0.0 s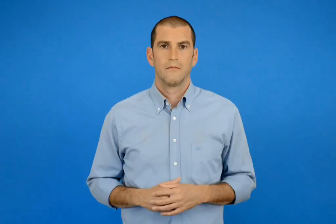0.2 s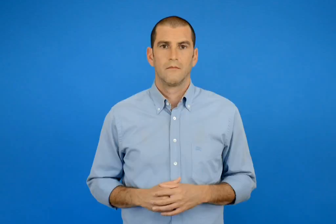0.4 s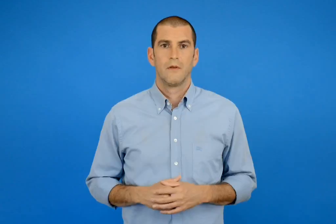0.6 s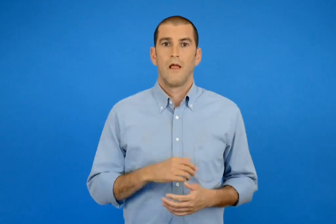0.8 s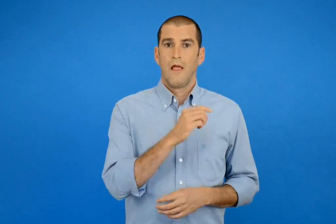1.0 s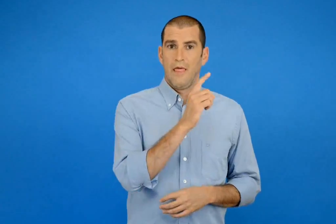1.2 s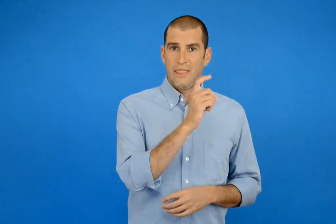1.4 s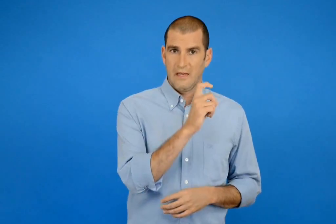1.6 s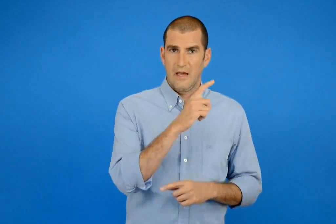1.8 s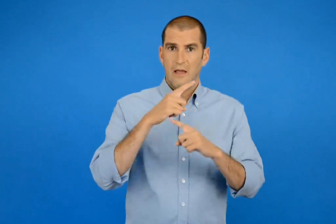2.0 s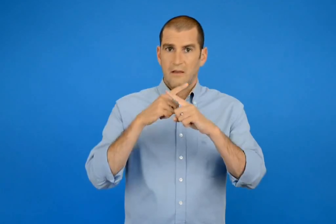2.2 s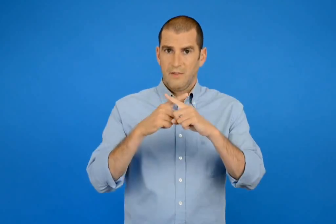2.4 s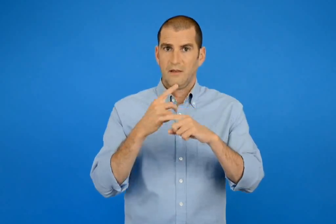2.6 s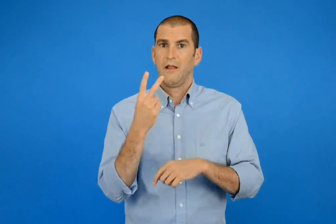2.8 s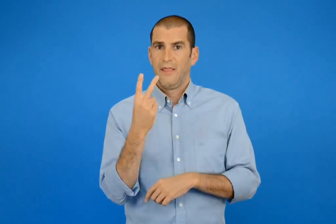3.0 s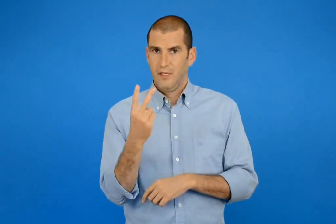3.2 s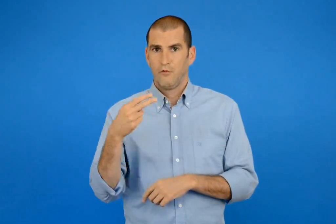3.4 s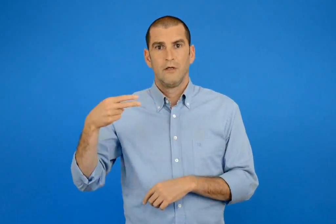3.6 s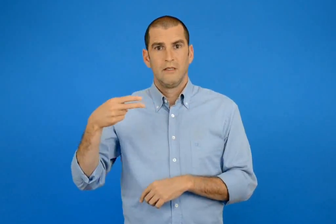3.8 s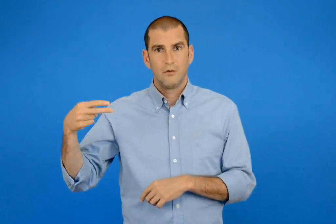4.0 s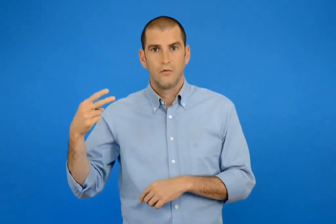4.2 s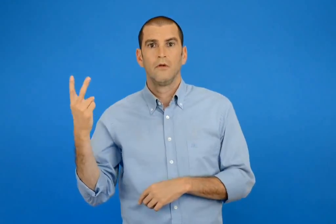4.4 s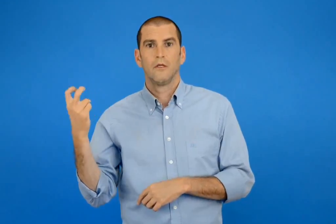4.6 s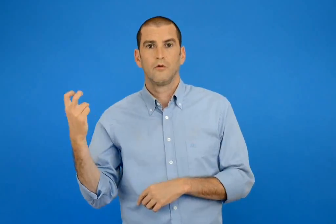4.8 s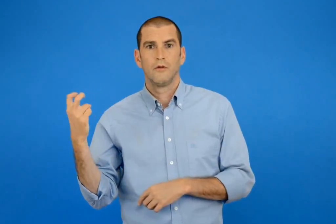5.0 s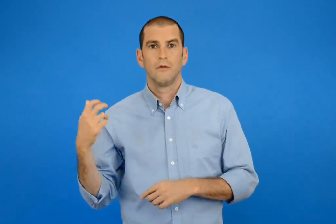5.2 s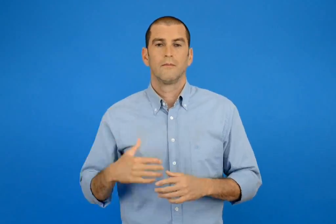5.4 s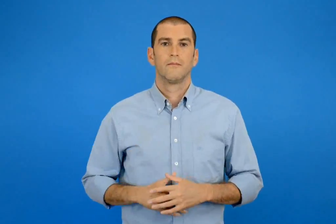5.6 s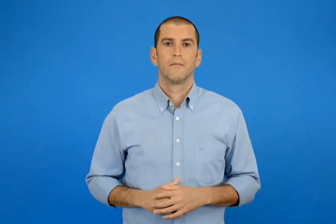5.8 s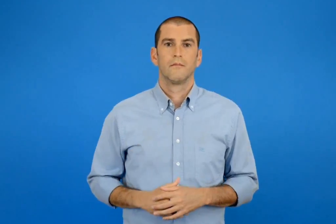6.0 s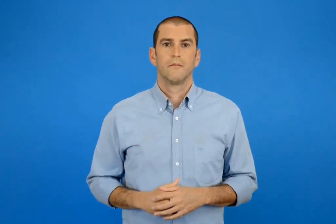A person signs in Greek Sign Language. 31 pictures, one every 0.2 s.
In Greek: 10 x 2 = 20
